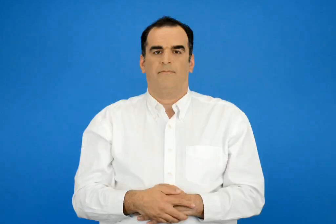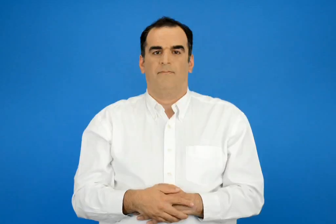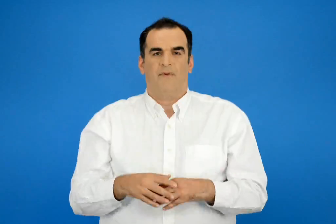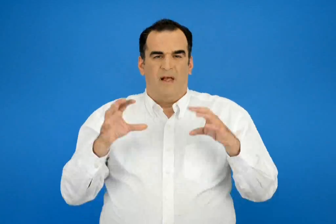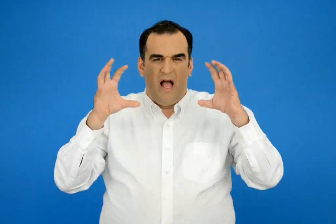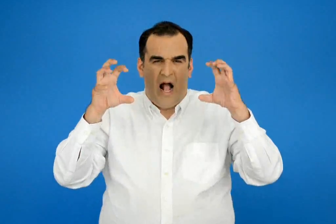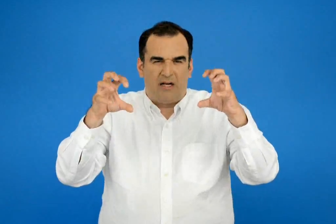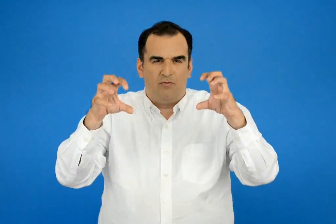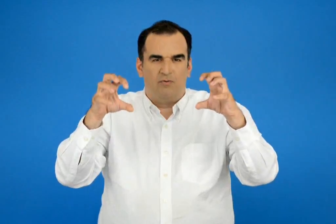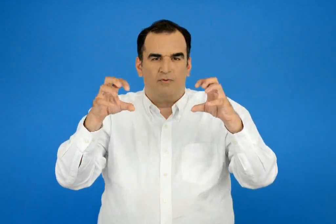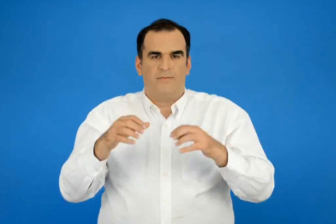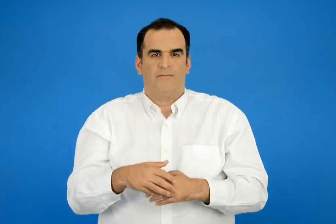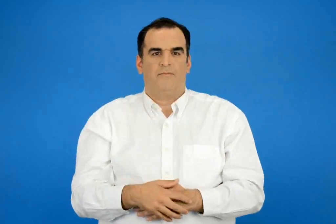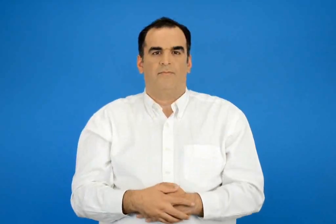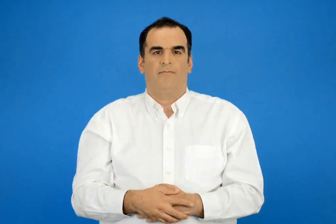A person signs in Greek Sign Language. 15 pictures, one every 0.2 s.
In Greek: άγριος
